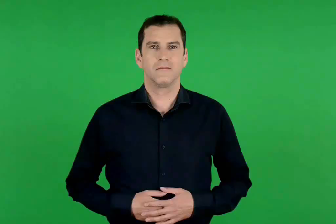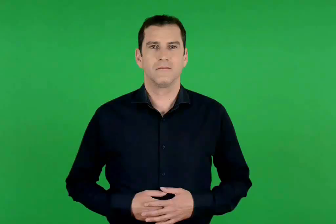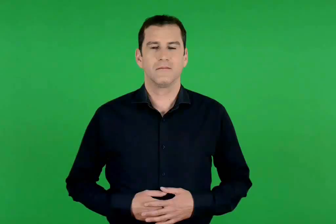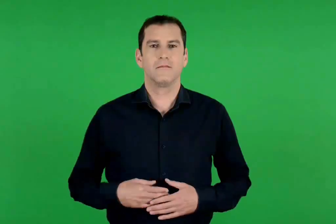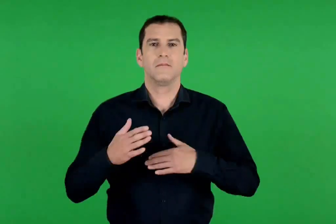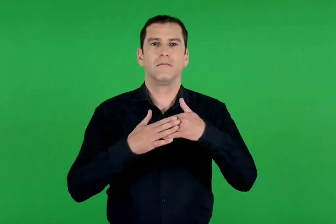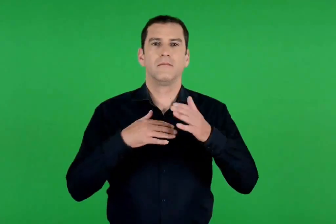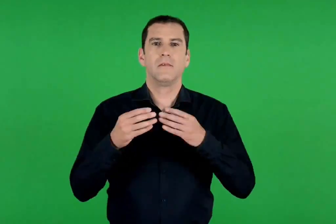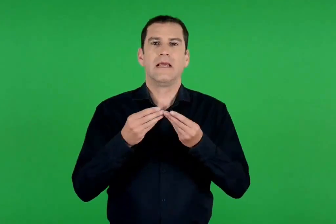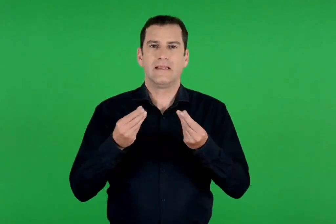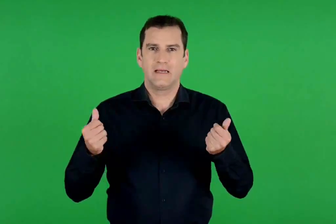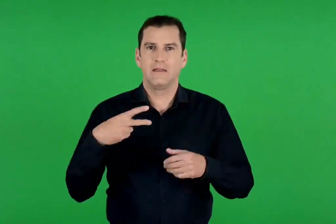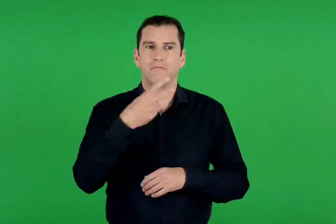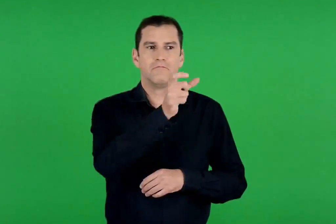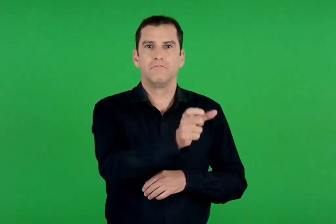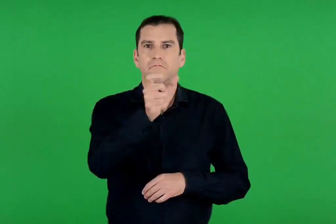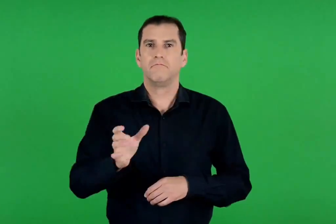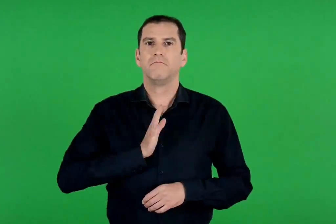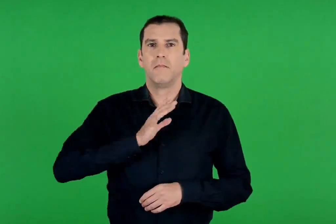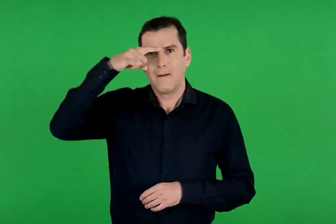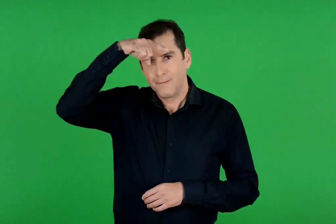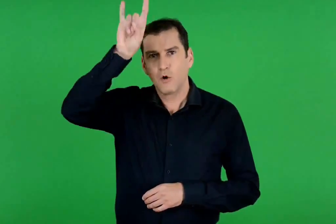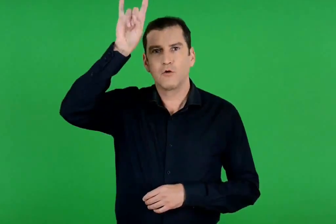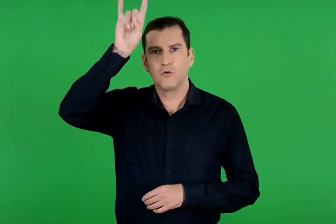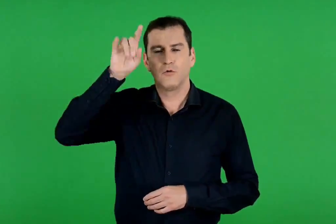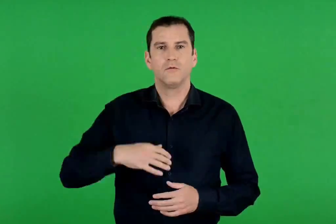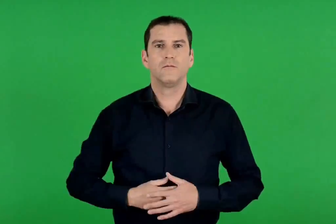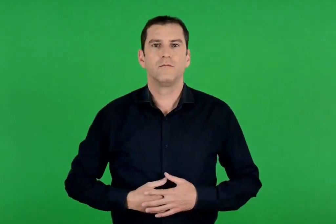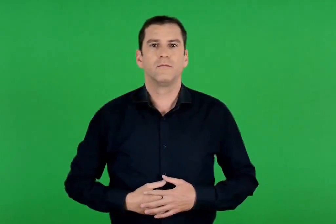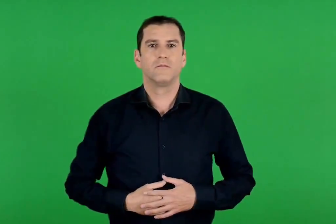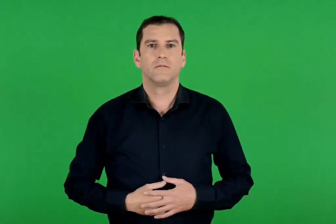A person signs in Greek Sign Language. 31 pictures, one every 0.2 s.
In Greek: η τέχνη των μινωιτών
